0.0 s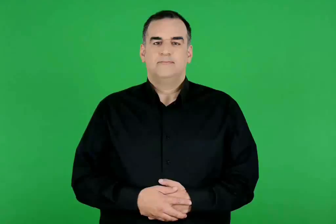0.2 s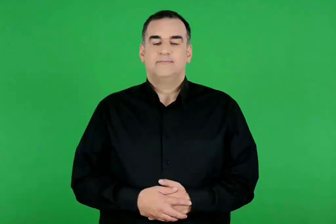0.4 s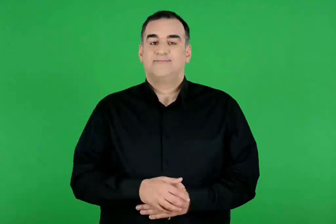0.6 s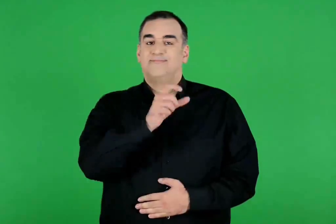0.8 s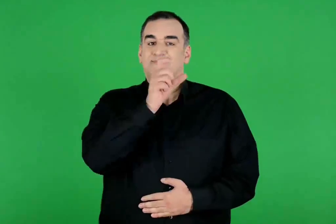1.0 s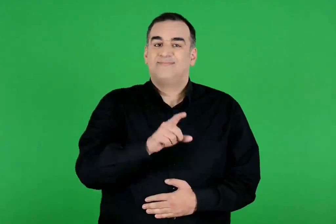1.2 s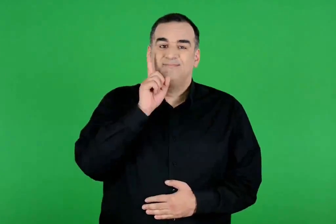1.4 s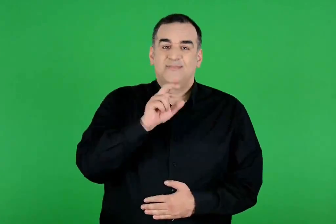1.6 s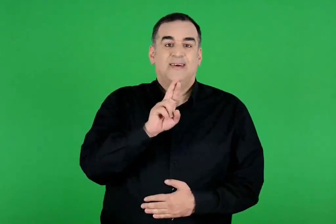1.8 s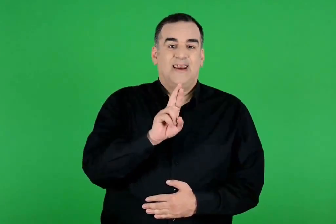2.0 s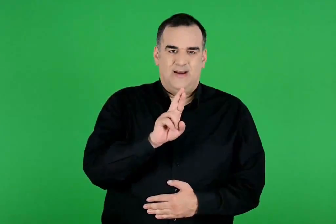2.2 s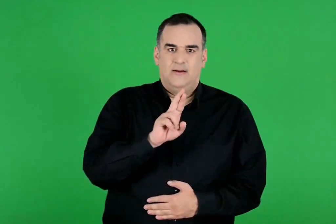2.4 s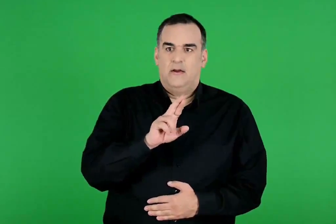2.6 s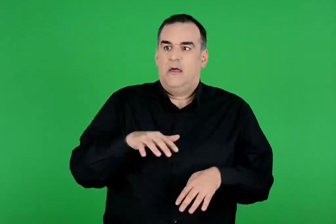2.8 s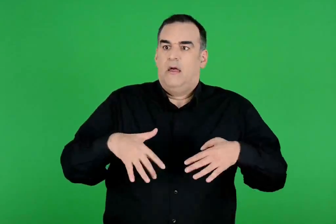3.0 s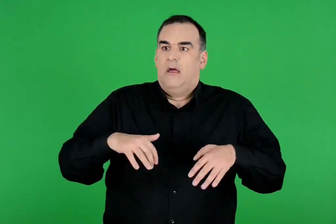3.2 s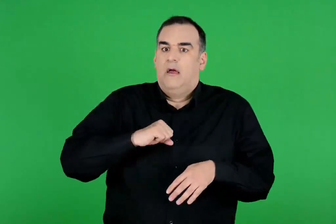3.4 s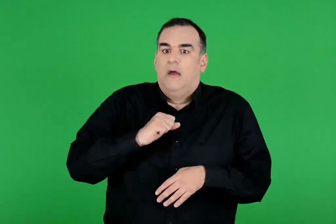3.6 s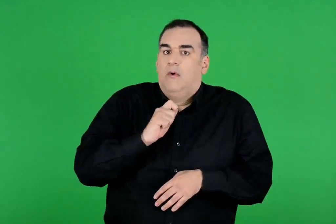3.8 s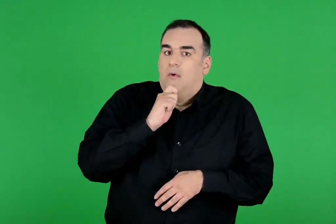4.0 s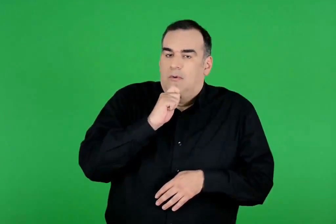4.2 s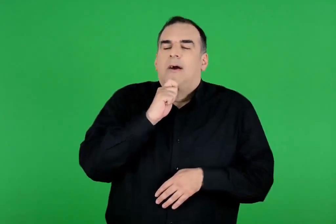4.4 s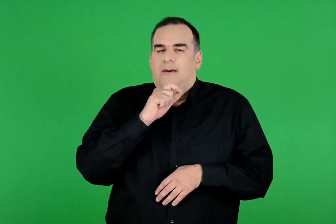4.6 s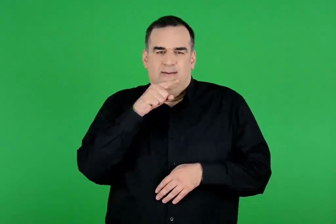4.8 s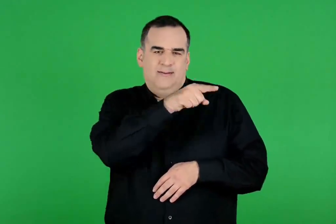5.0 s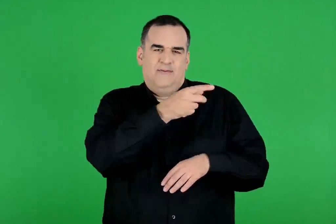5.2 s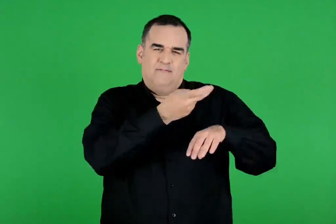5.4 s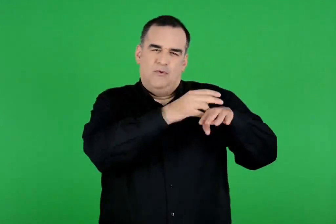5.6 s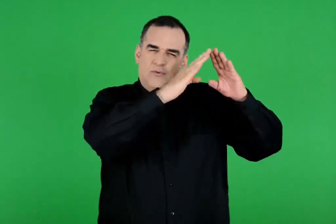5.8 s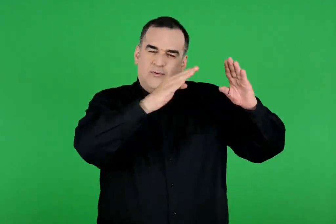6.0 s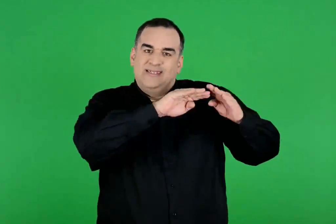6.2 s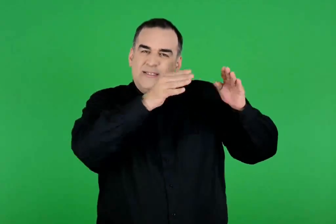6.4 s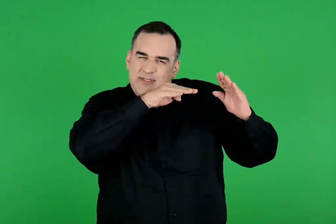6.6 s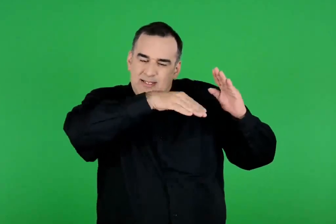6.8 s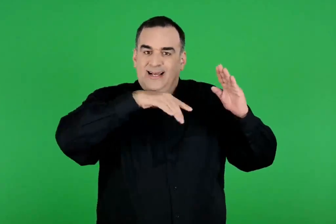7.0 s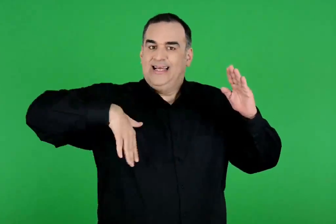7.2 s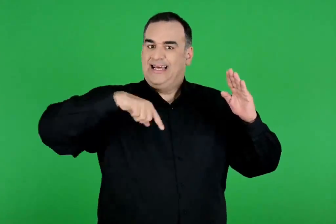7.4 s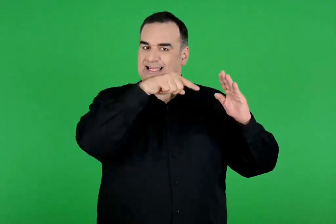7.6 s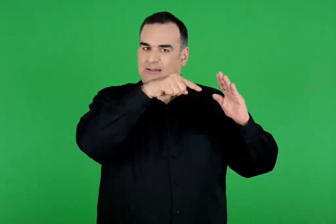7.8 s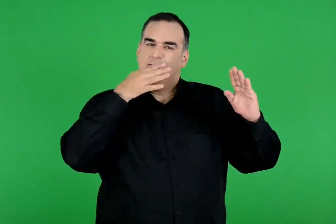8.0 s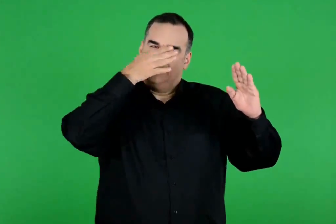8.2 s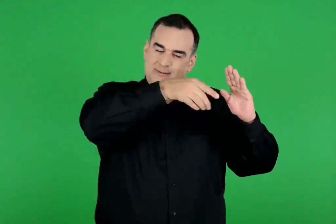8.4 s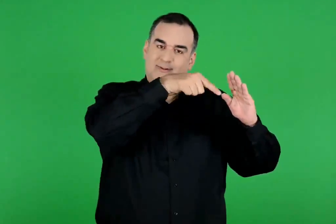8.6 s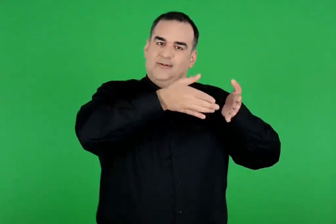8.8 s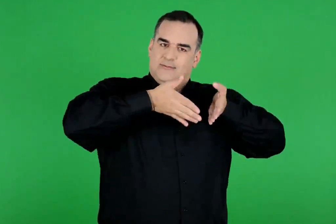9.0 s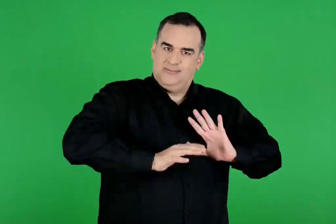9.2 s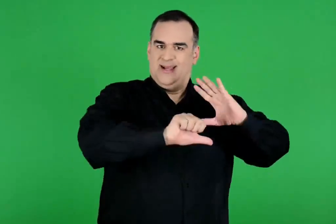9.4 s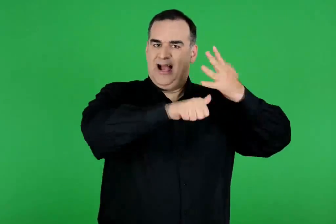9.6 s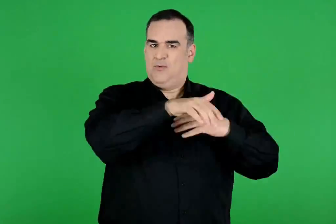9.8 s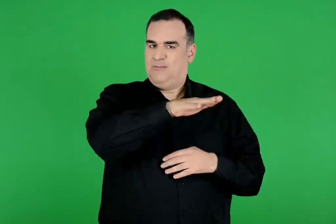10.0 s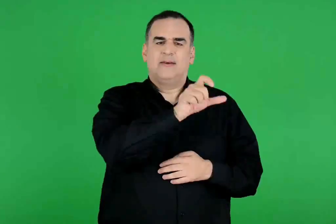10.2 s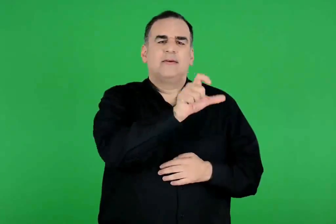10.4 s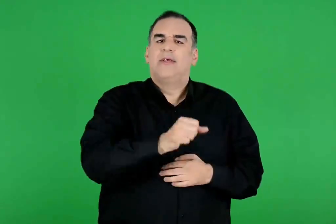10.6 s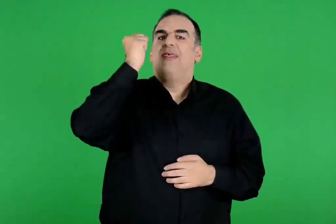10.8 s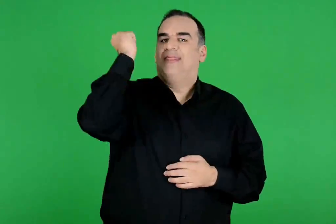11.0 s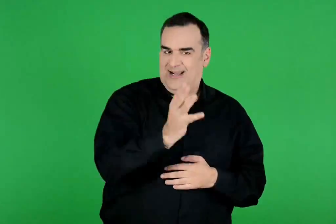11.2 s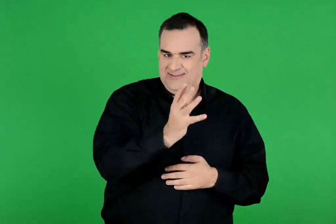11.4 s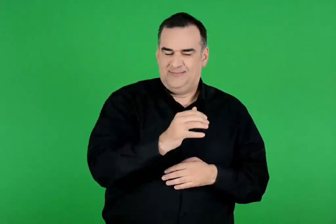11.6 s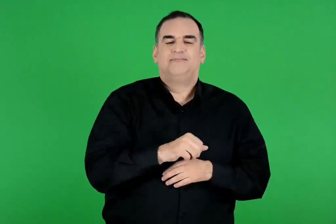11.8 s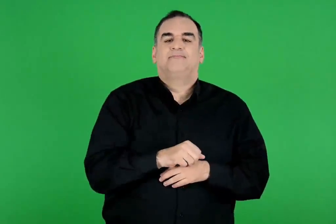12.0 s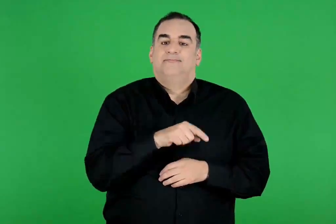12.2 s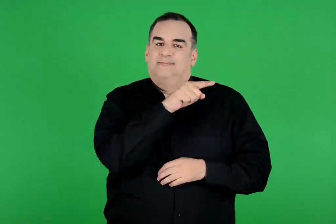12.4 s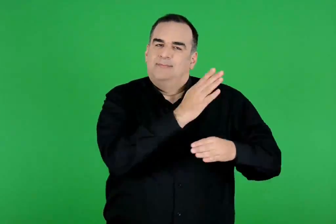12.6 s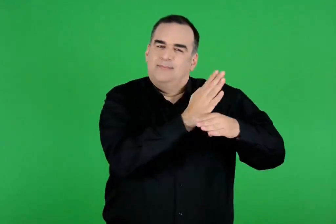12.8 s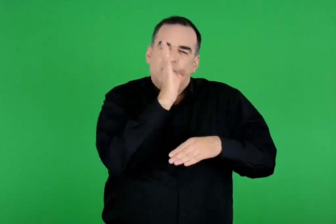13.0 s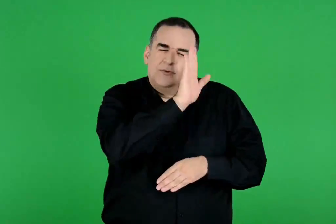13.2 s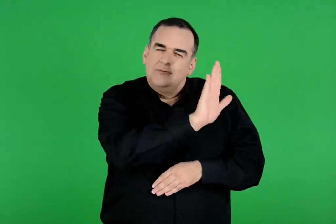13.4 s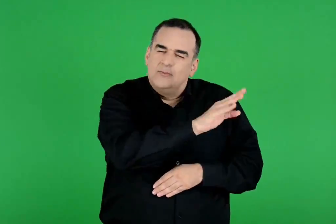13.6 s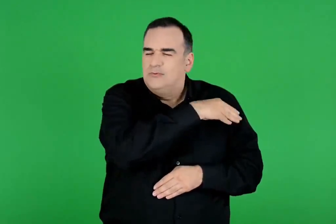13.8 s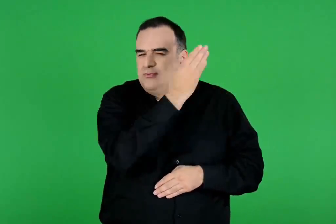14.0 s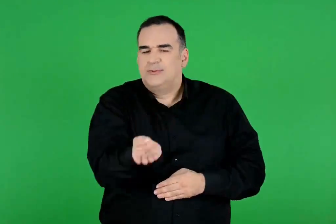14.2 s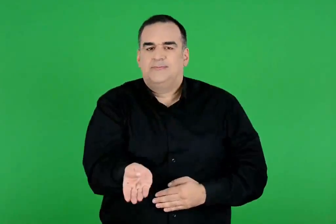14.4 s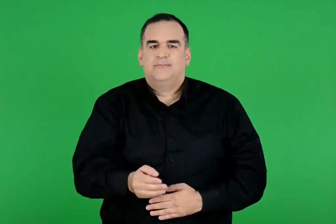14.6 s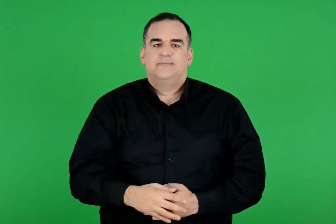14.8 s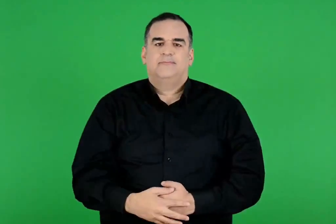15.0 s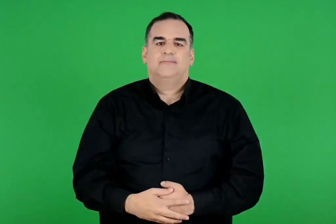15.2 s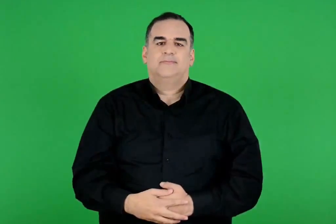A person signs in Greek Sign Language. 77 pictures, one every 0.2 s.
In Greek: απελπισμένη η ρέα πήγε και γέννησε το έκτο της παιδί , τον δία , σε μια σπηλιά , σε ένα βουνό της κρήτης. έκρυψε το παιδί εκεί
